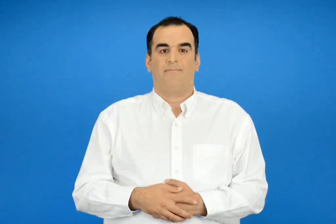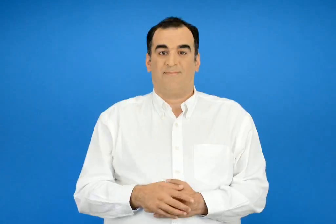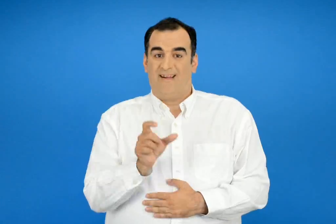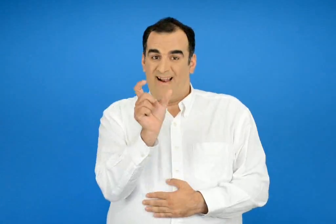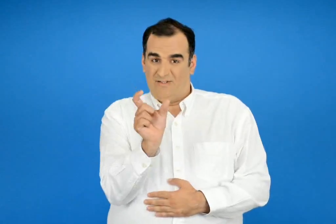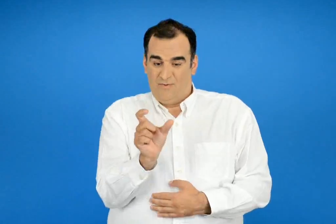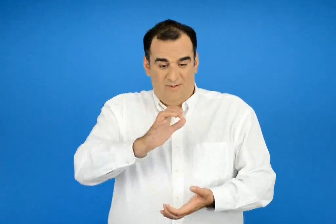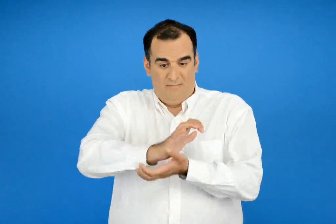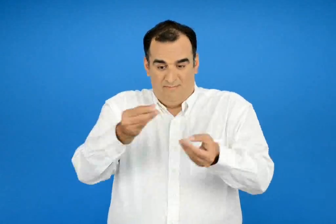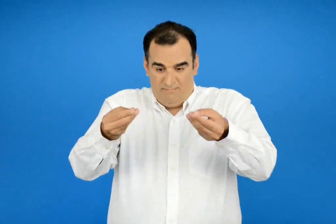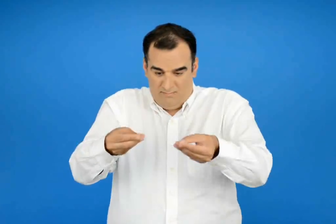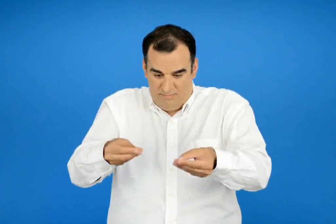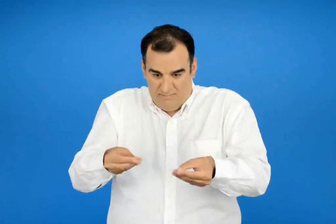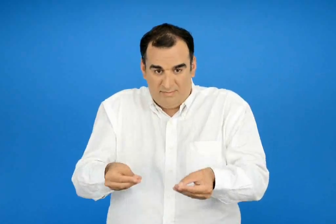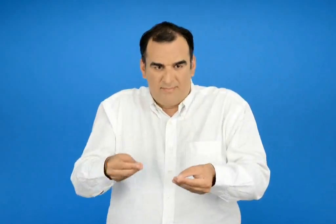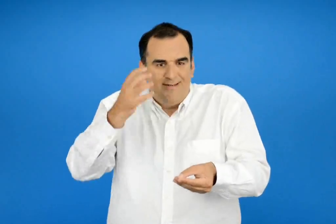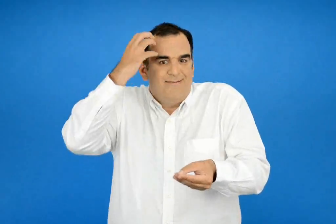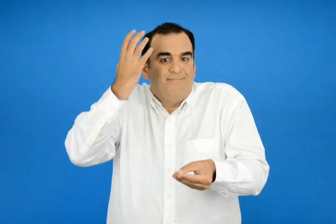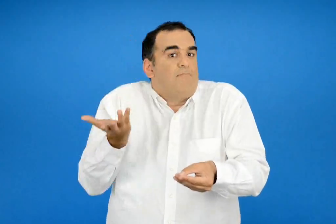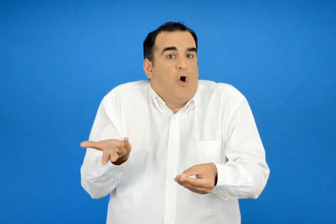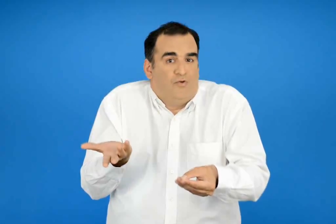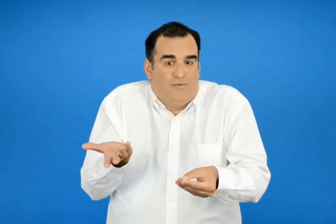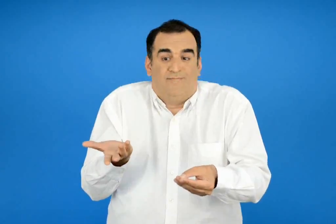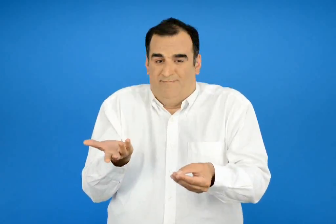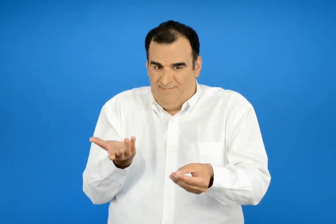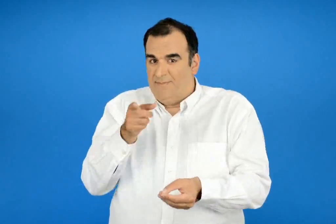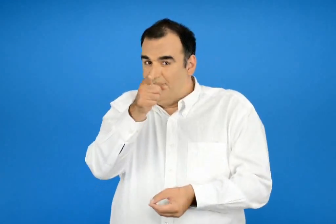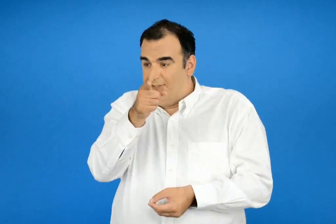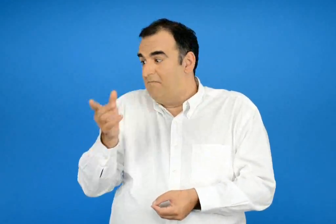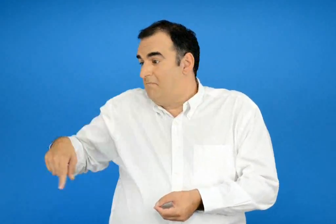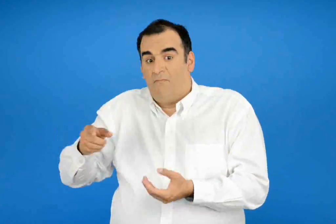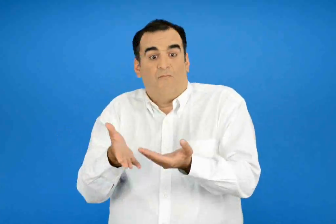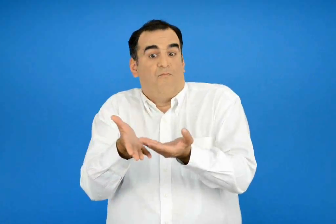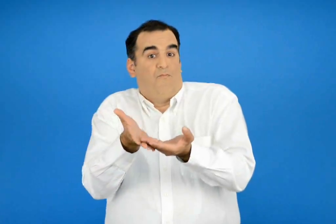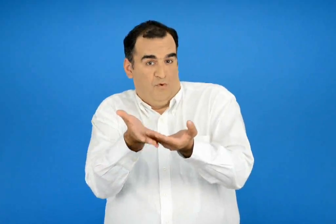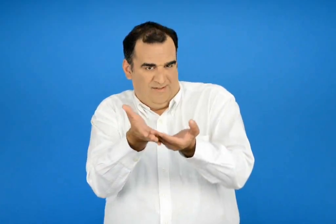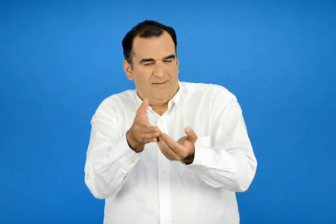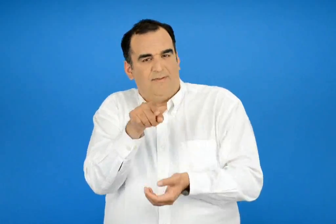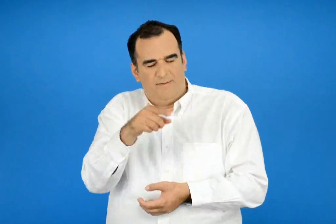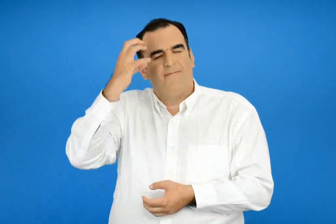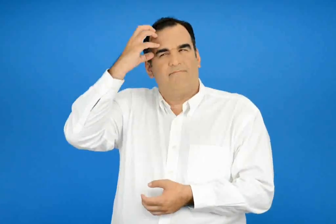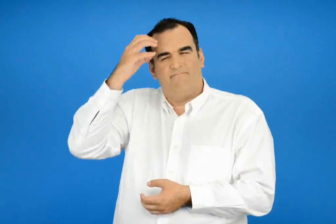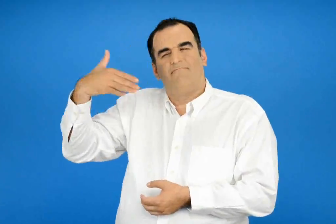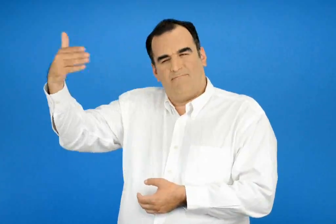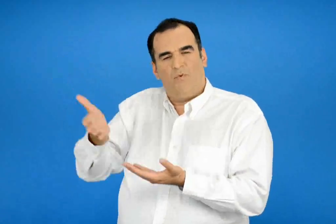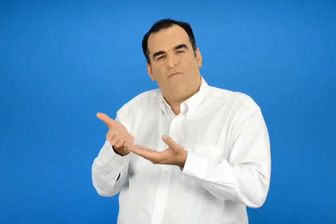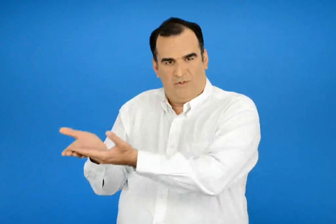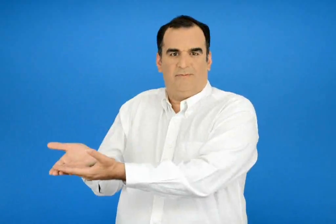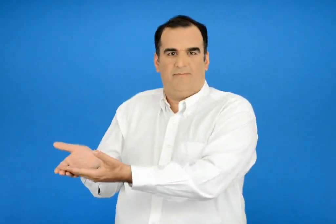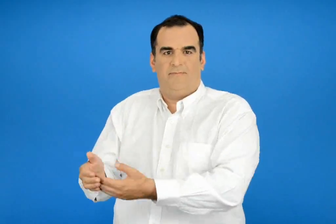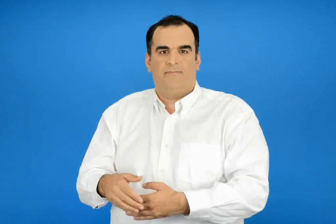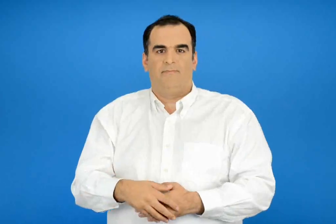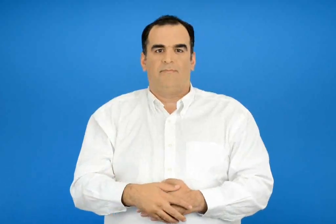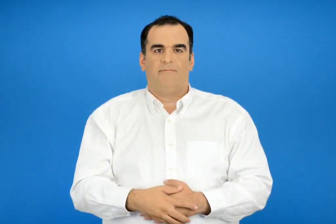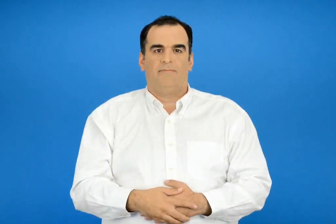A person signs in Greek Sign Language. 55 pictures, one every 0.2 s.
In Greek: πως θα τυπώσει τώρα το λεξικό ; αν τον βοηθήσεις θα σου χρωστά μεγάλη χάρη
